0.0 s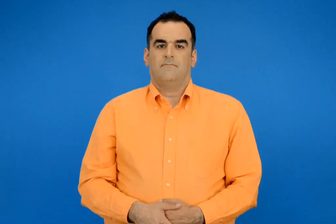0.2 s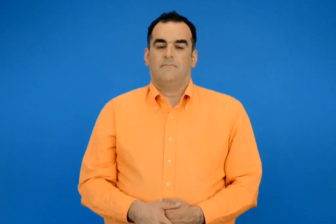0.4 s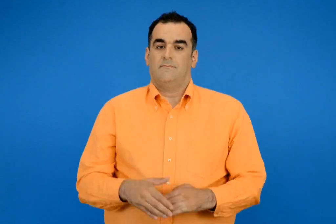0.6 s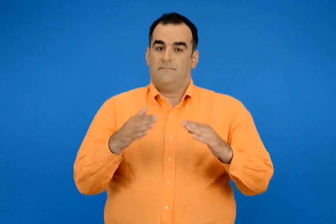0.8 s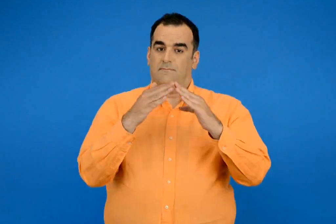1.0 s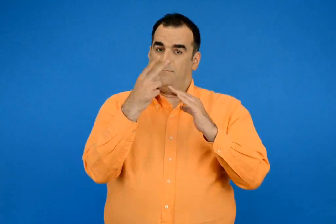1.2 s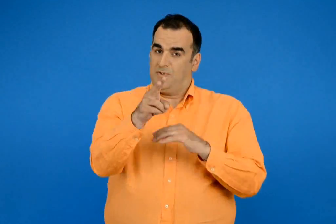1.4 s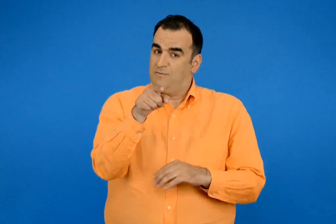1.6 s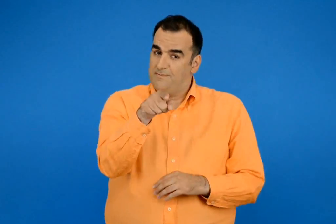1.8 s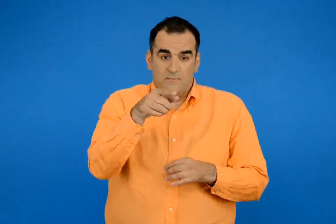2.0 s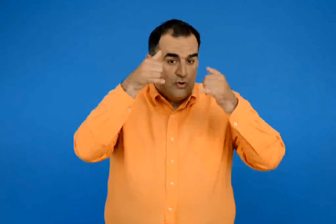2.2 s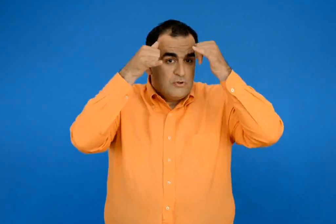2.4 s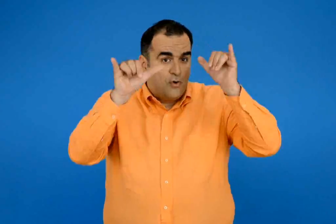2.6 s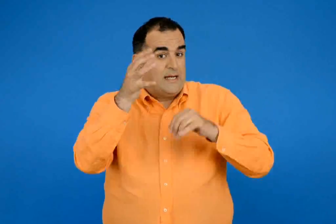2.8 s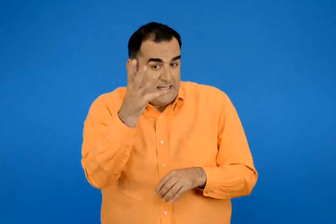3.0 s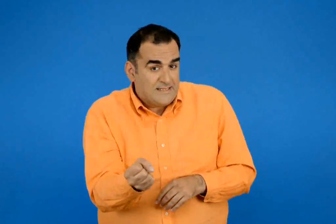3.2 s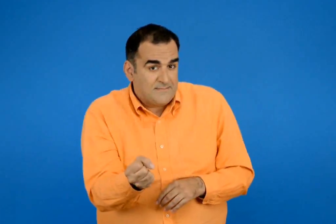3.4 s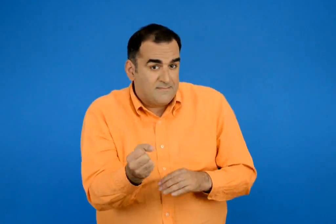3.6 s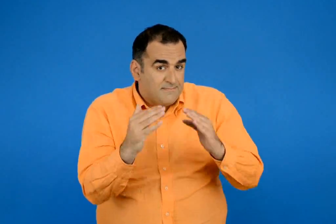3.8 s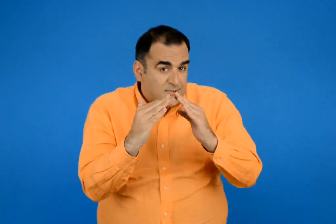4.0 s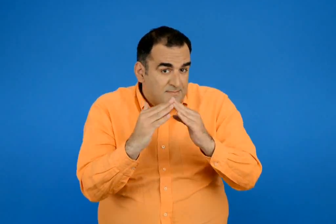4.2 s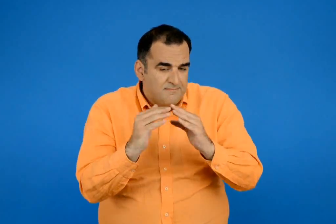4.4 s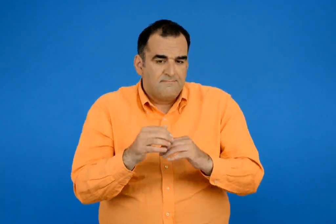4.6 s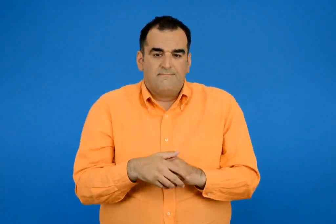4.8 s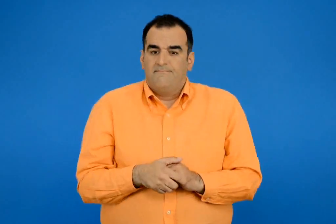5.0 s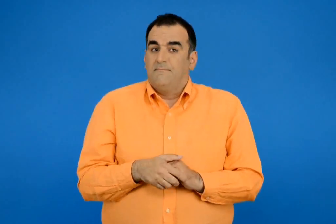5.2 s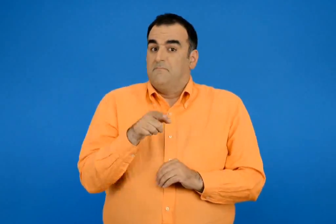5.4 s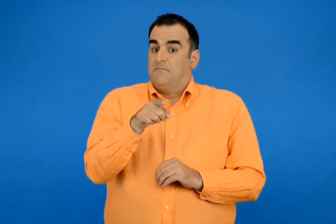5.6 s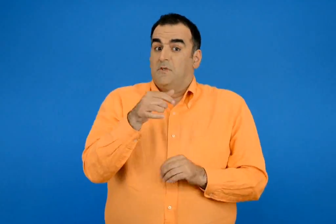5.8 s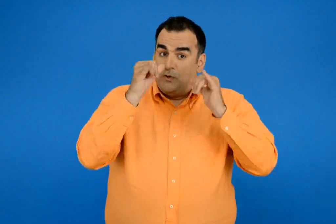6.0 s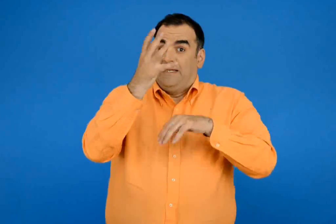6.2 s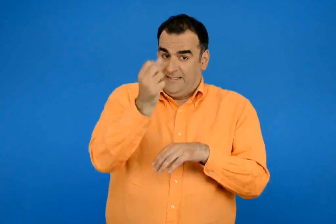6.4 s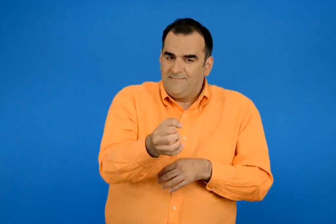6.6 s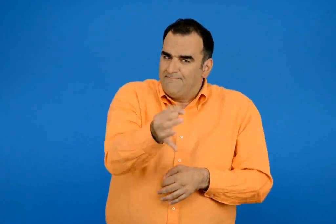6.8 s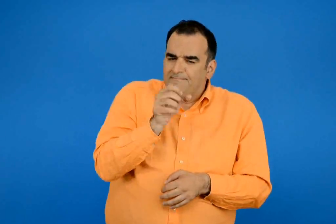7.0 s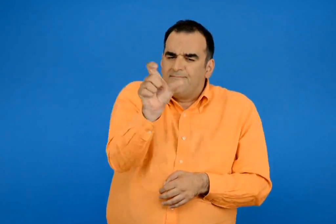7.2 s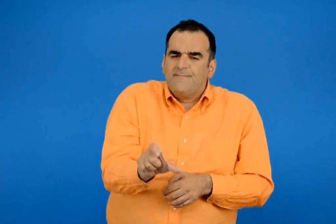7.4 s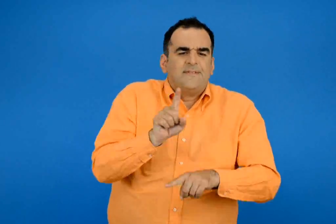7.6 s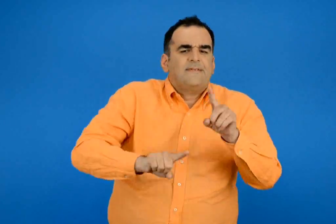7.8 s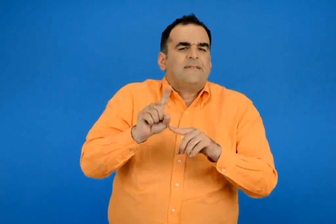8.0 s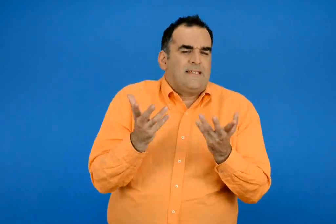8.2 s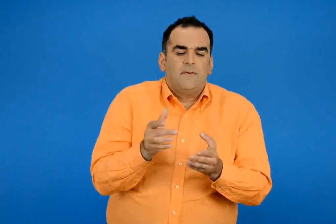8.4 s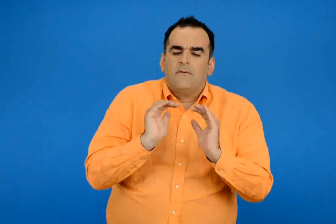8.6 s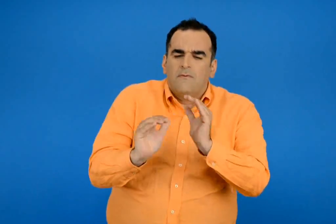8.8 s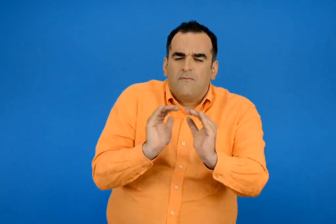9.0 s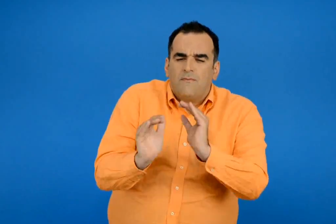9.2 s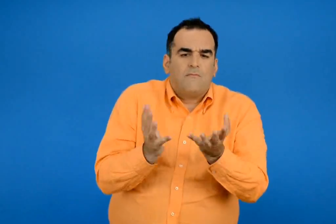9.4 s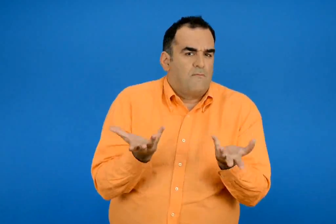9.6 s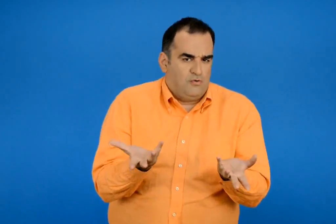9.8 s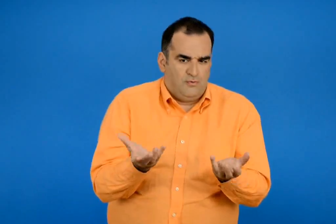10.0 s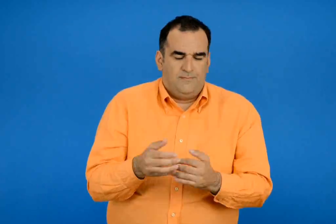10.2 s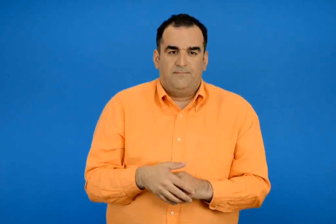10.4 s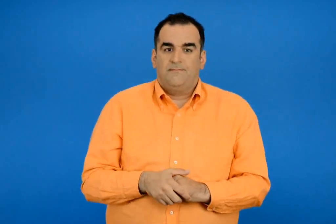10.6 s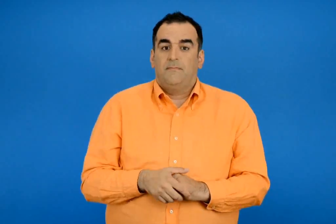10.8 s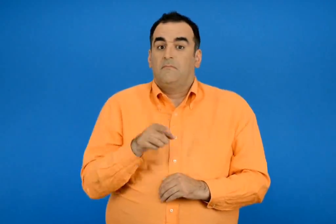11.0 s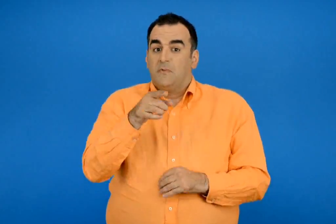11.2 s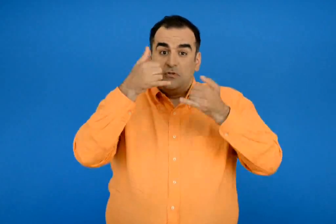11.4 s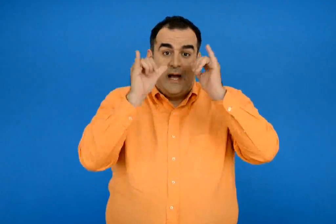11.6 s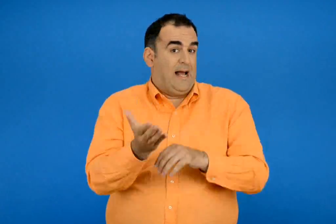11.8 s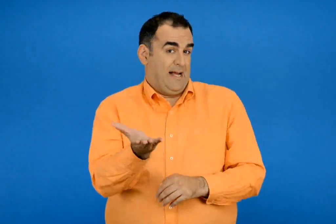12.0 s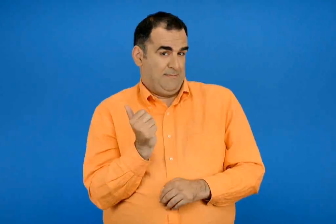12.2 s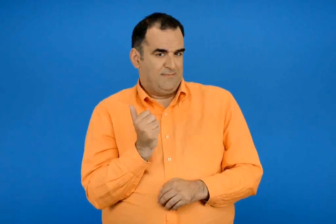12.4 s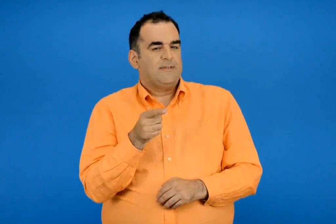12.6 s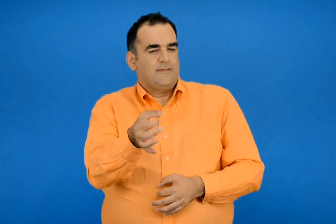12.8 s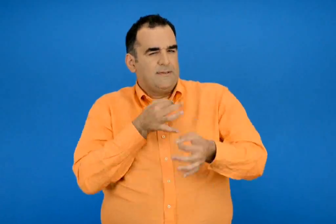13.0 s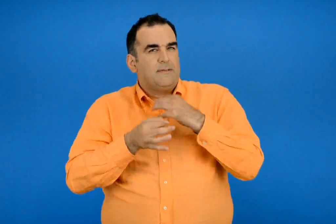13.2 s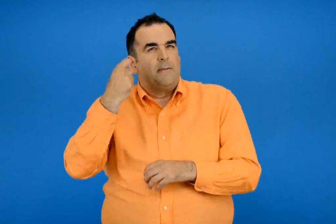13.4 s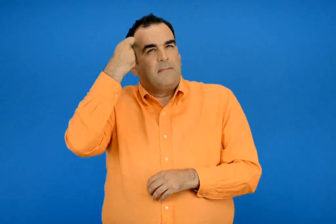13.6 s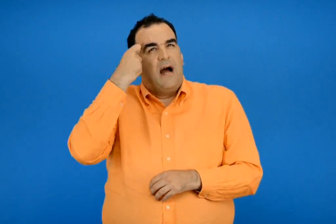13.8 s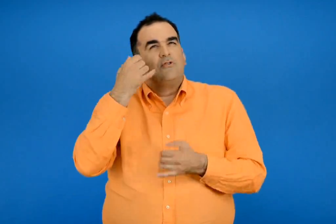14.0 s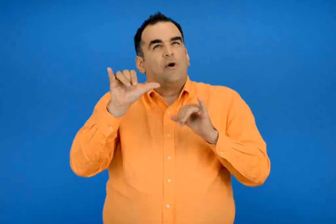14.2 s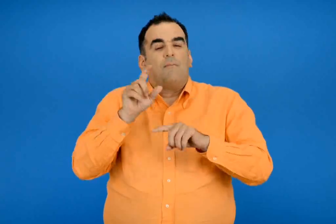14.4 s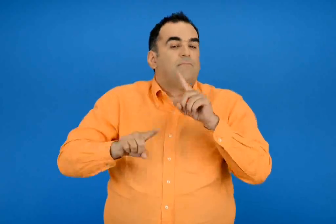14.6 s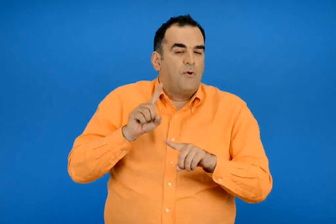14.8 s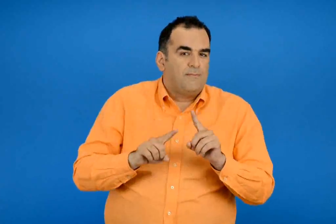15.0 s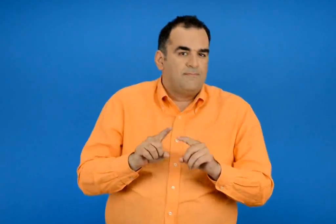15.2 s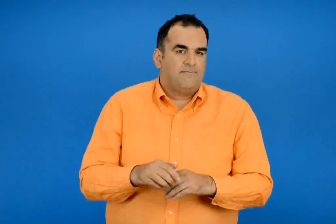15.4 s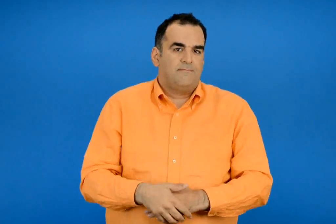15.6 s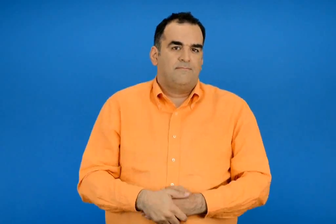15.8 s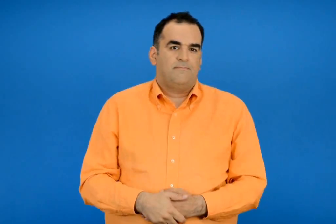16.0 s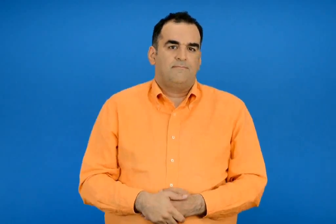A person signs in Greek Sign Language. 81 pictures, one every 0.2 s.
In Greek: εσύ έχεις κατοικίδιο ζώο στο σπίτι σου ; αν έχεις πες μας πως το φροντίζεις αν δεν έχεις ποιο ζώο θα ήθελες κοντά σου ;
